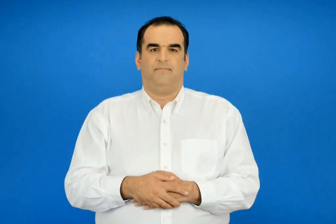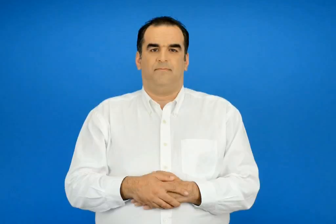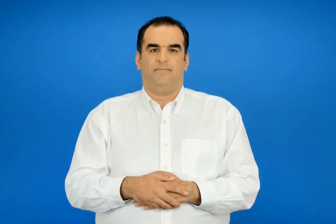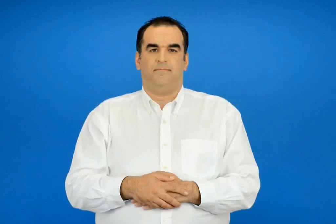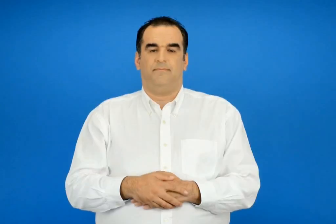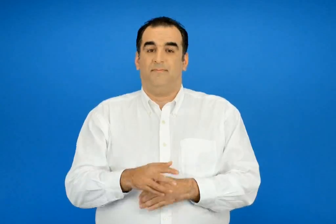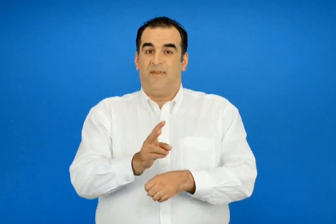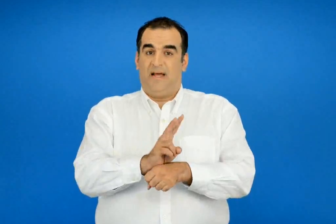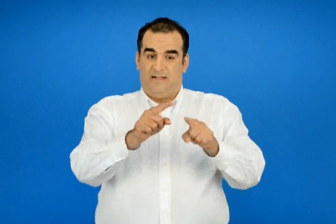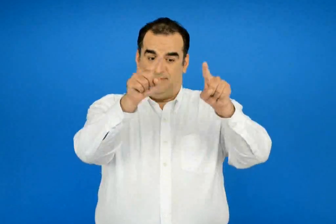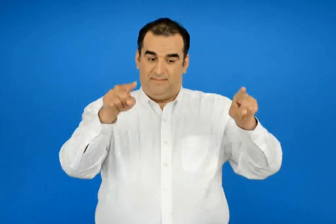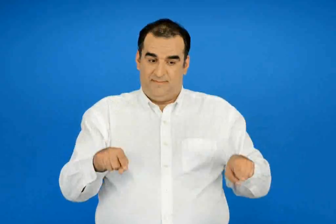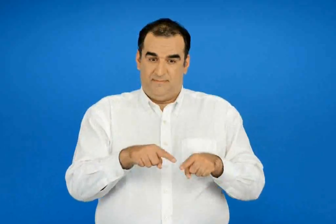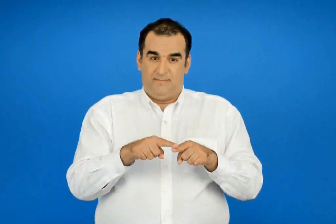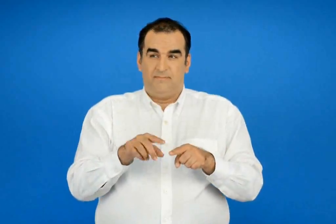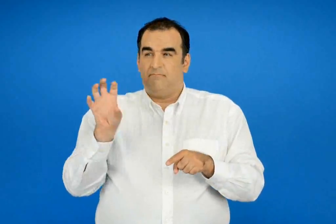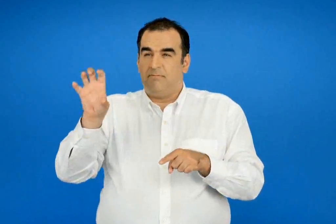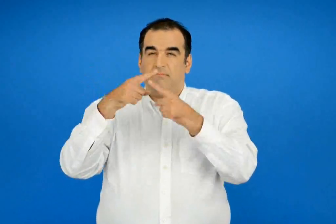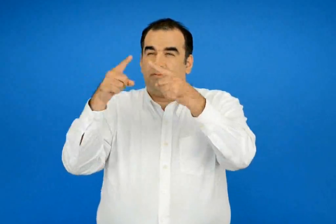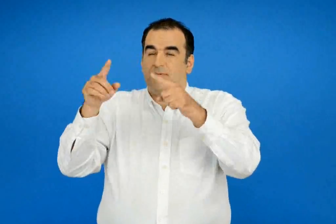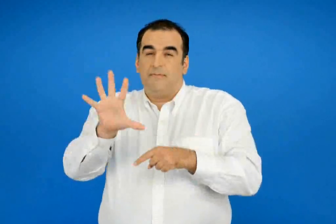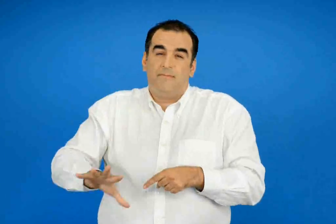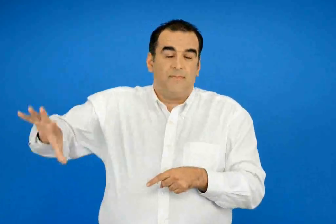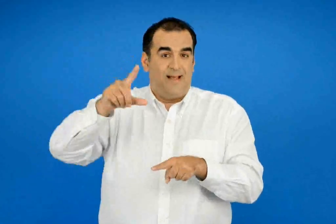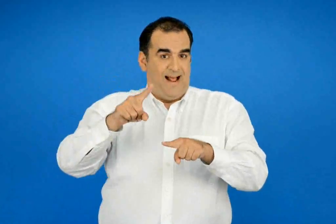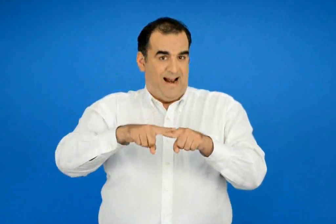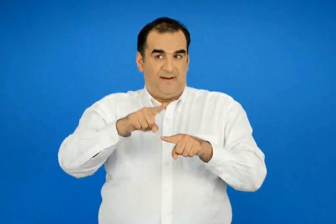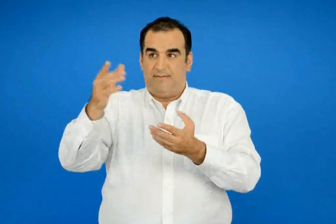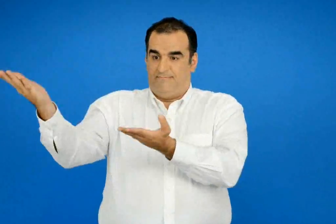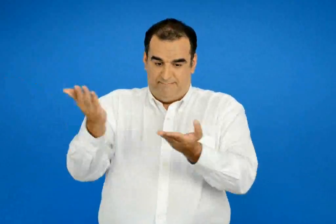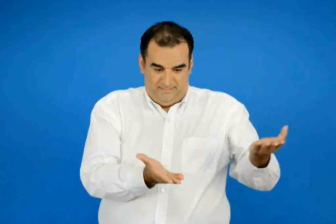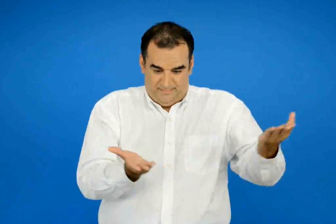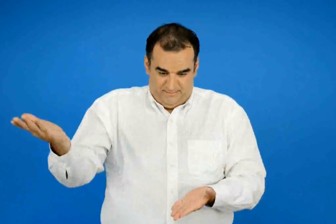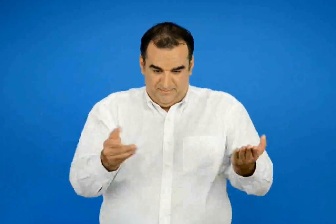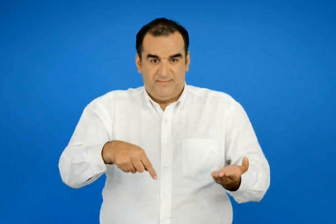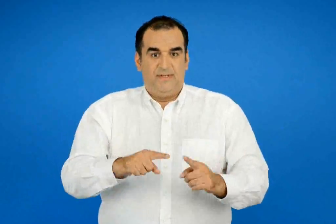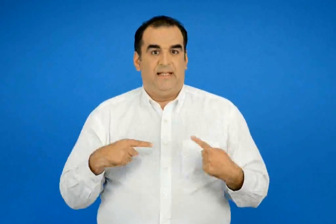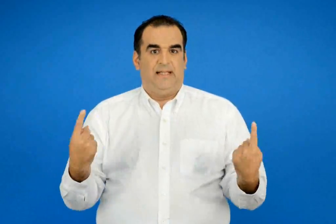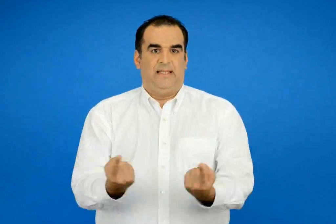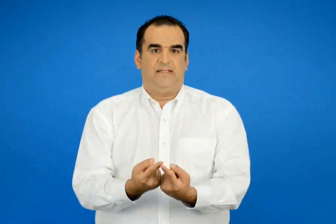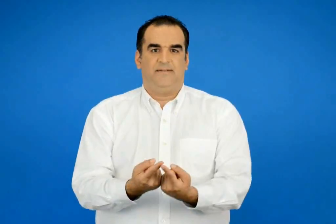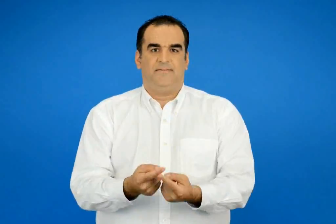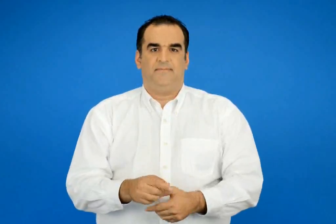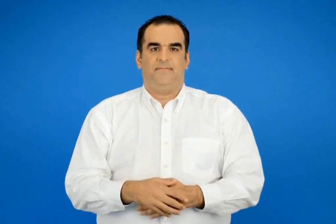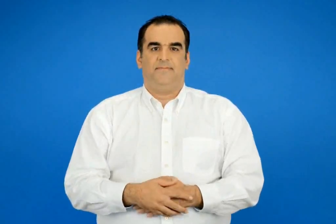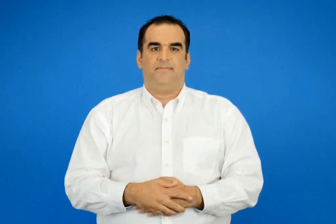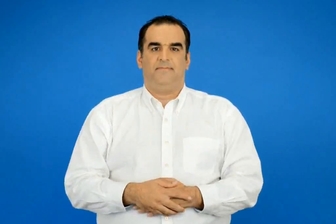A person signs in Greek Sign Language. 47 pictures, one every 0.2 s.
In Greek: φερτέ στην τάξη χάρτες για διαφορά μέρη της ελλάδας
